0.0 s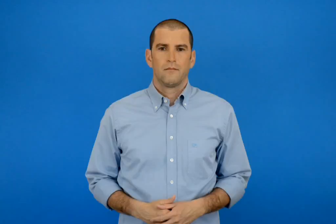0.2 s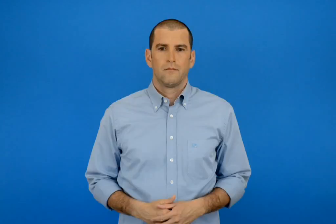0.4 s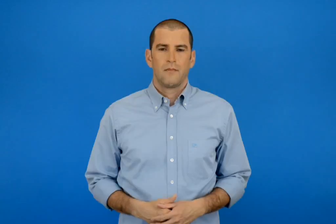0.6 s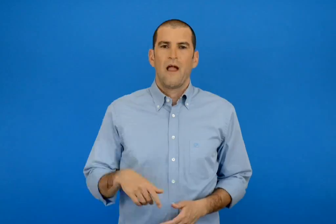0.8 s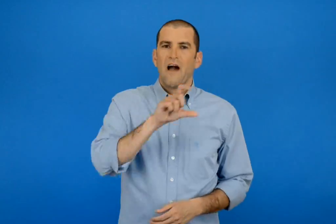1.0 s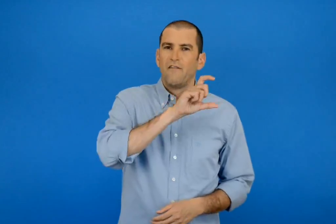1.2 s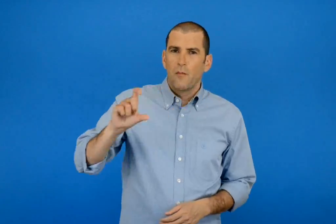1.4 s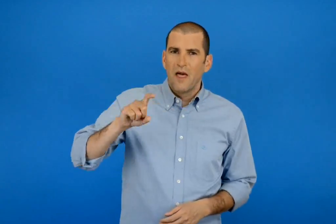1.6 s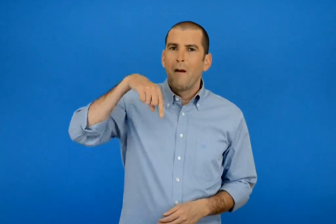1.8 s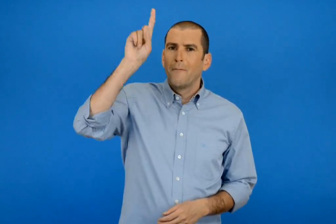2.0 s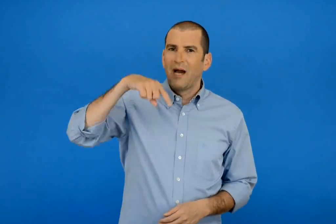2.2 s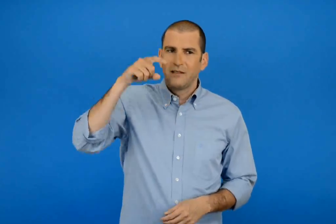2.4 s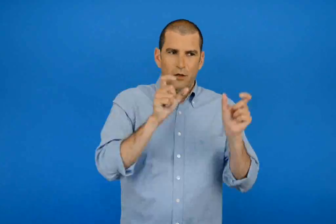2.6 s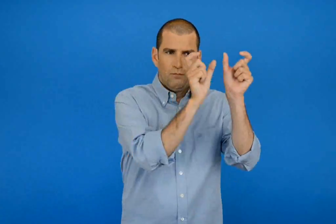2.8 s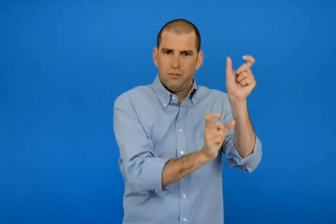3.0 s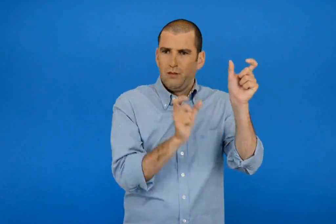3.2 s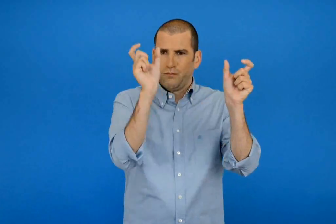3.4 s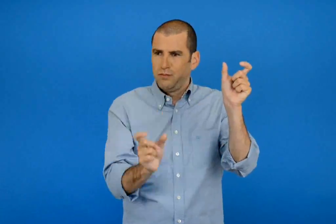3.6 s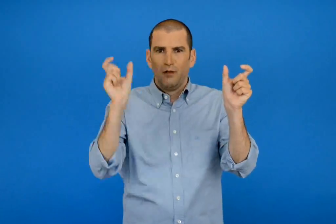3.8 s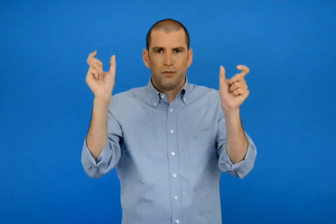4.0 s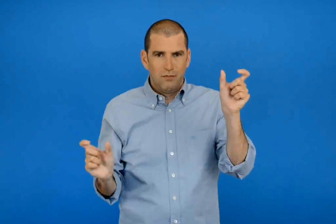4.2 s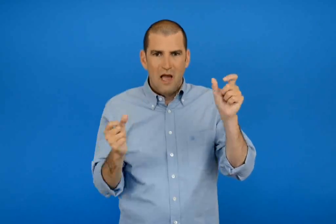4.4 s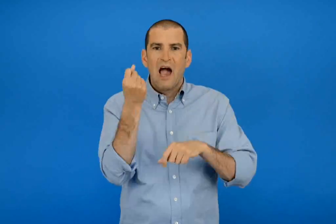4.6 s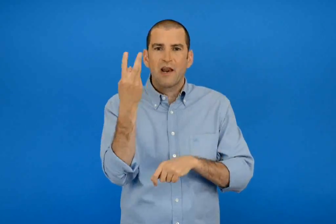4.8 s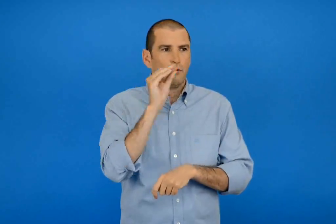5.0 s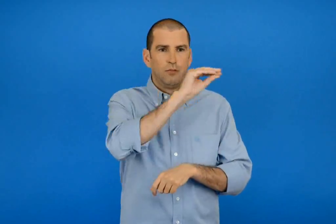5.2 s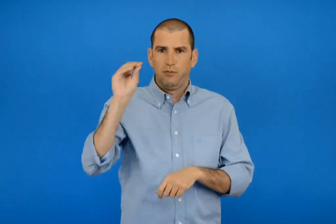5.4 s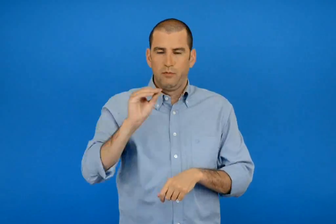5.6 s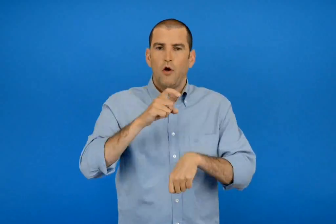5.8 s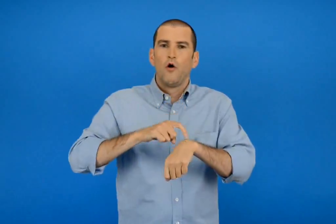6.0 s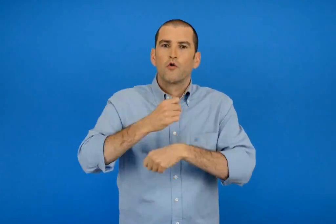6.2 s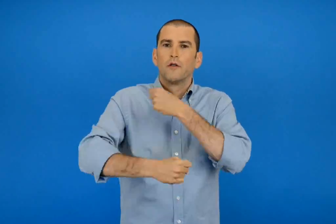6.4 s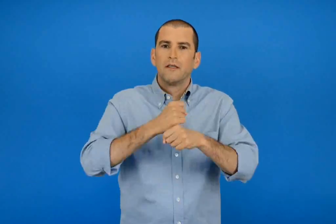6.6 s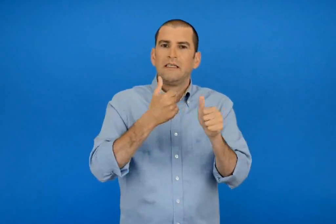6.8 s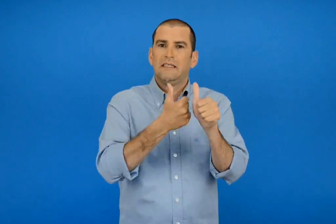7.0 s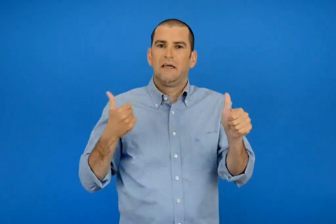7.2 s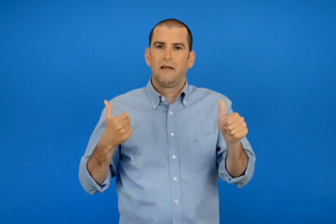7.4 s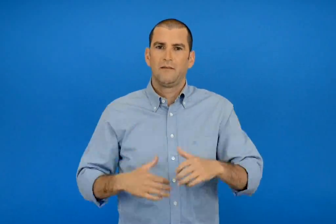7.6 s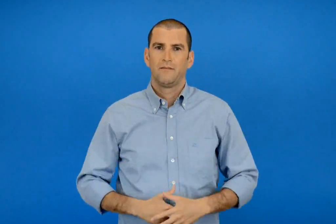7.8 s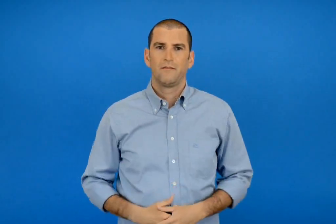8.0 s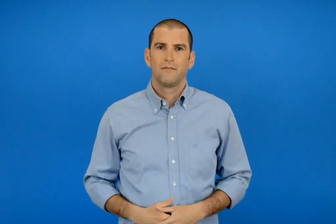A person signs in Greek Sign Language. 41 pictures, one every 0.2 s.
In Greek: βάζω αριθμούς στις ημέρες της εβδομάδας σύμφωνα με τη χρονική σειρά τους
